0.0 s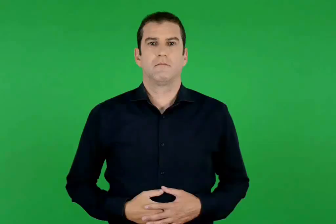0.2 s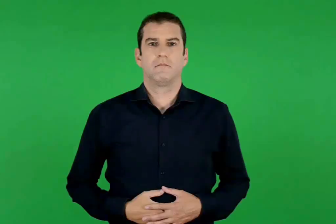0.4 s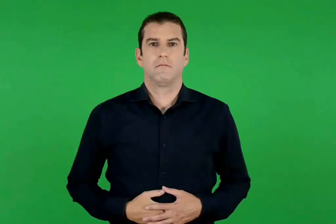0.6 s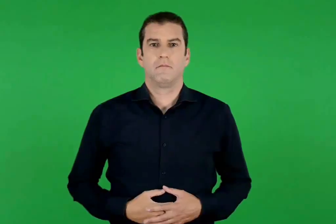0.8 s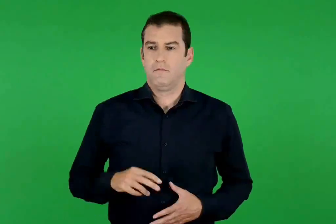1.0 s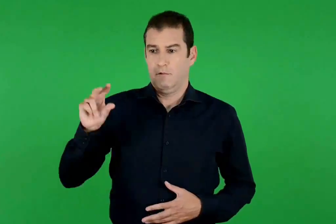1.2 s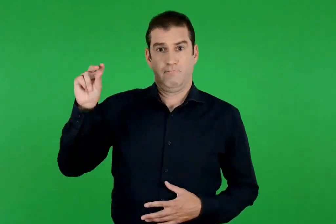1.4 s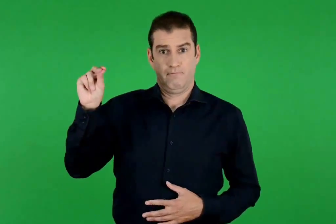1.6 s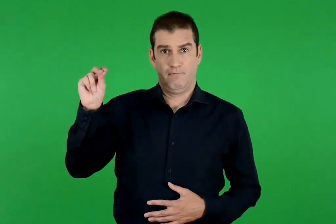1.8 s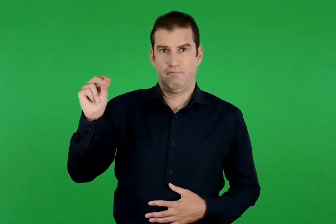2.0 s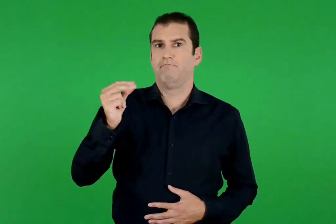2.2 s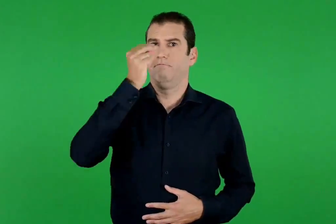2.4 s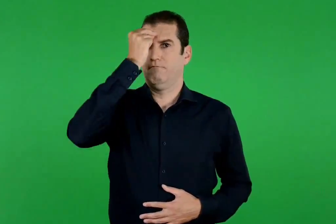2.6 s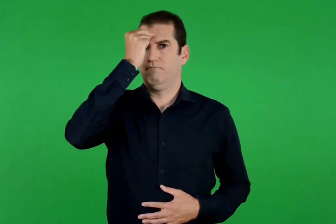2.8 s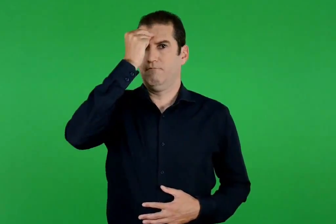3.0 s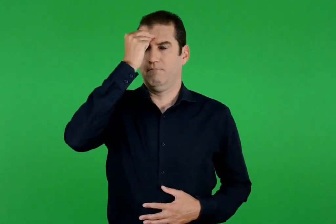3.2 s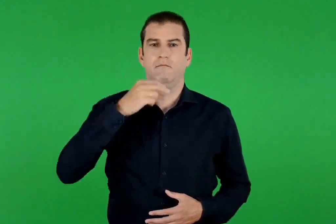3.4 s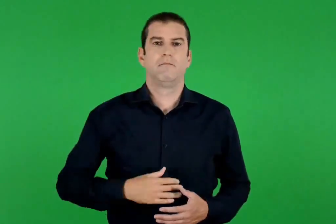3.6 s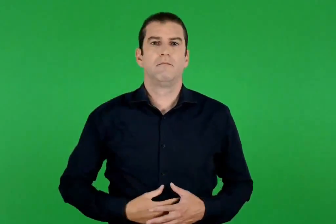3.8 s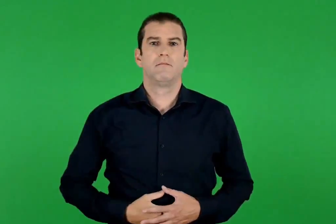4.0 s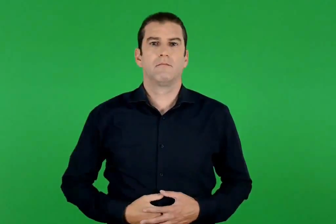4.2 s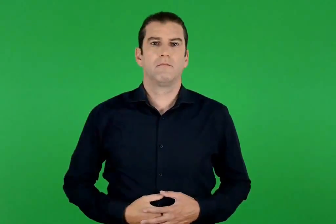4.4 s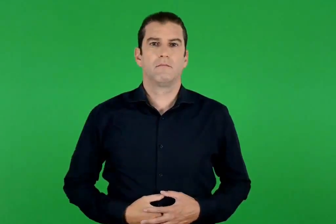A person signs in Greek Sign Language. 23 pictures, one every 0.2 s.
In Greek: τα σηκώνουν ενωμένα προς το μέτωπο
